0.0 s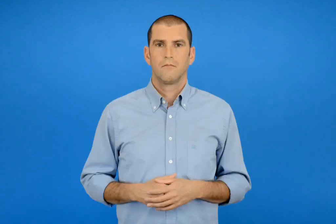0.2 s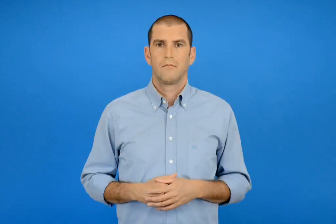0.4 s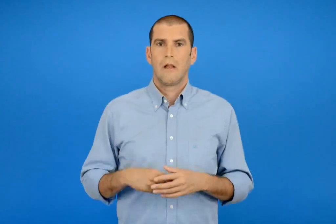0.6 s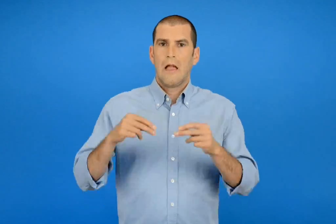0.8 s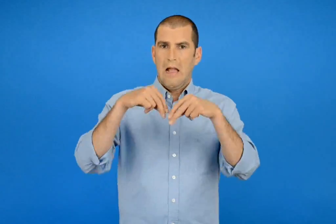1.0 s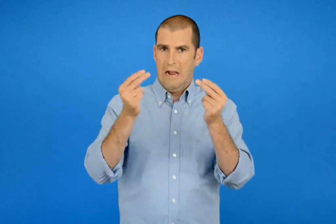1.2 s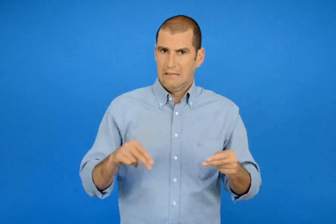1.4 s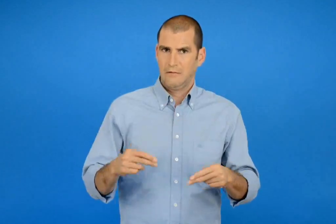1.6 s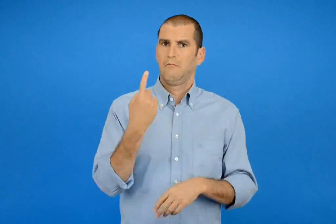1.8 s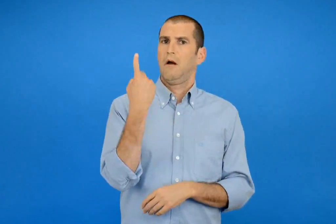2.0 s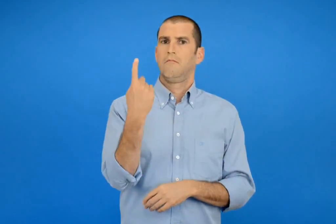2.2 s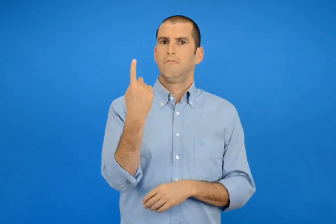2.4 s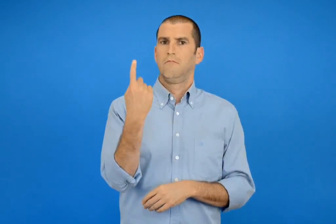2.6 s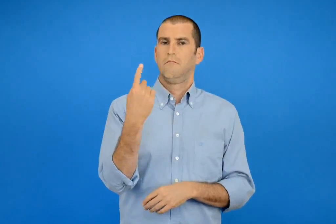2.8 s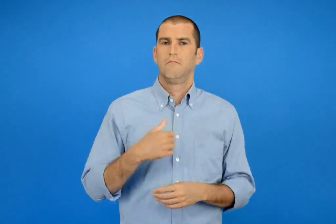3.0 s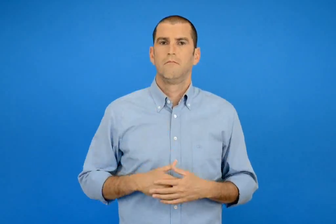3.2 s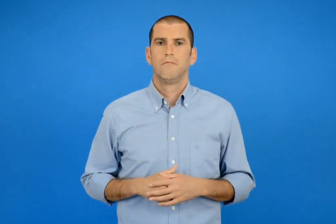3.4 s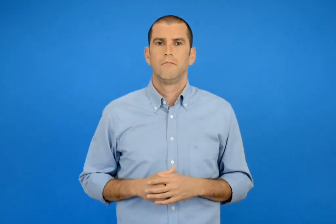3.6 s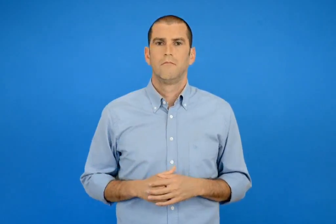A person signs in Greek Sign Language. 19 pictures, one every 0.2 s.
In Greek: έχουν μόνο μια λύση
